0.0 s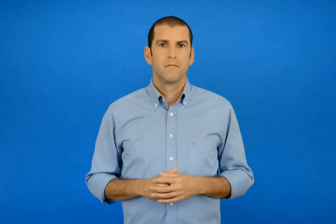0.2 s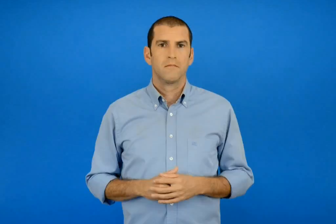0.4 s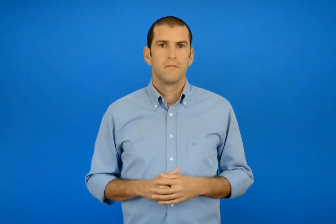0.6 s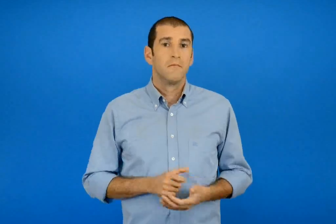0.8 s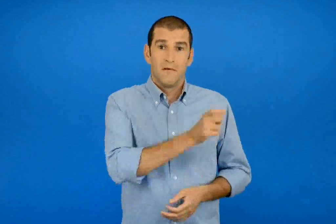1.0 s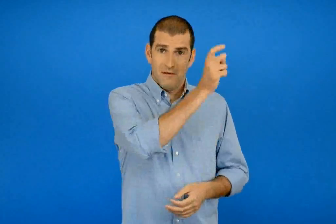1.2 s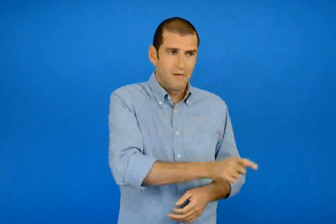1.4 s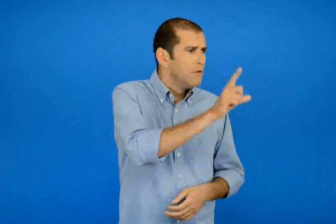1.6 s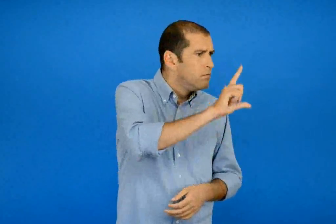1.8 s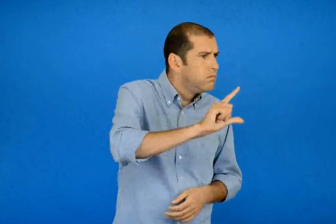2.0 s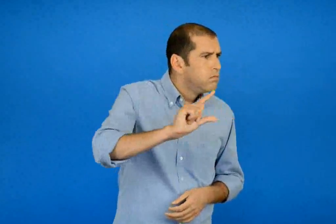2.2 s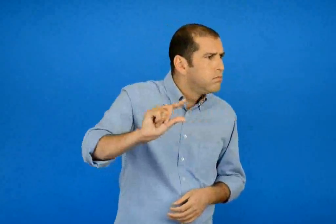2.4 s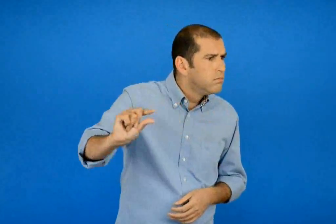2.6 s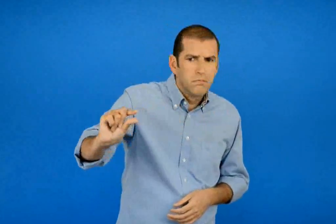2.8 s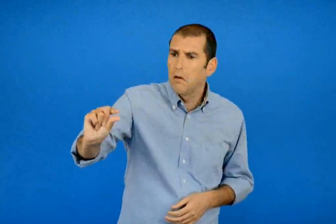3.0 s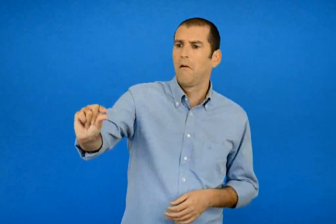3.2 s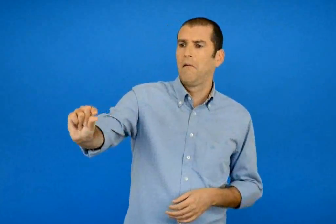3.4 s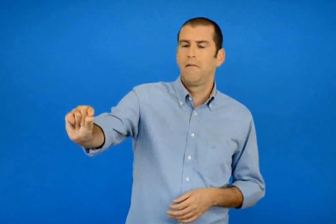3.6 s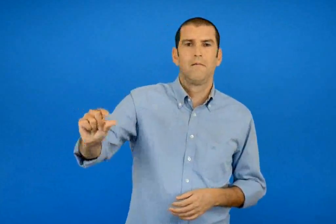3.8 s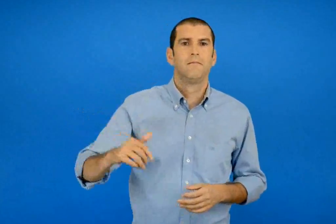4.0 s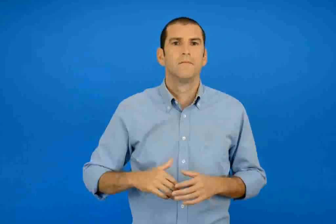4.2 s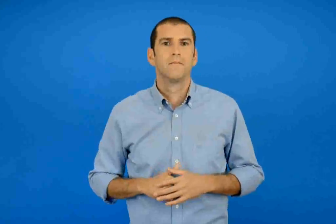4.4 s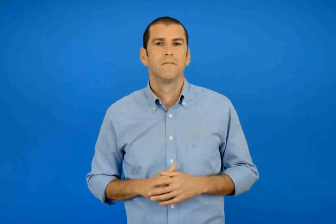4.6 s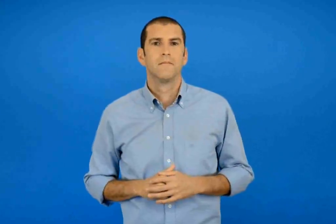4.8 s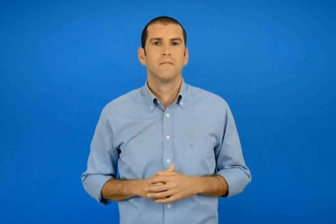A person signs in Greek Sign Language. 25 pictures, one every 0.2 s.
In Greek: που τον βλέπεις που τον φτάνεις
